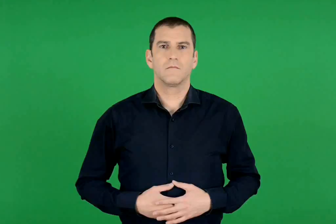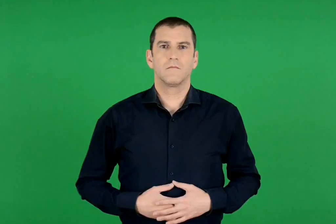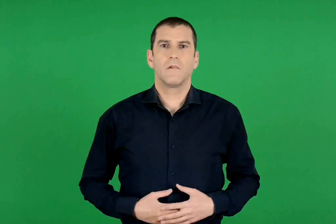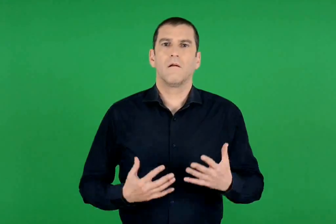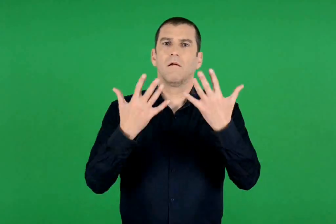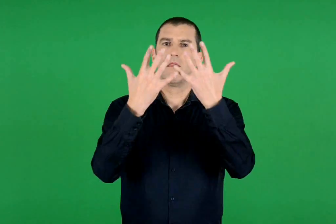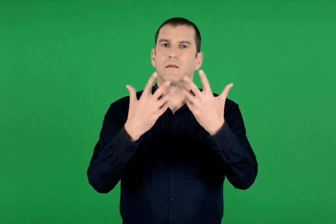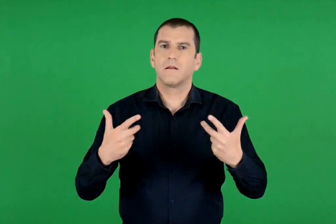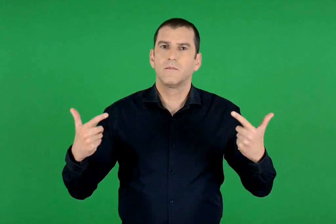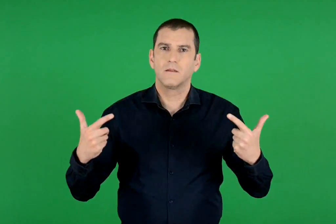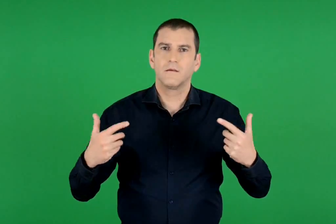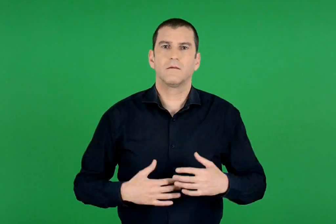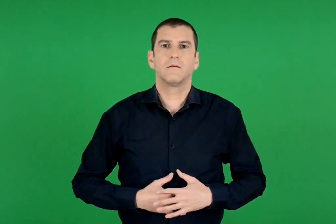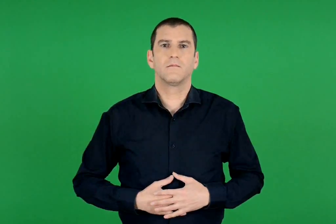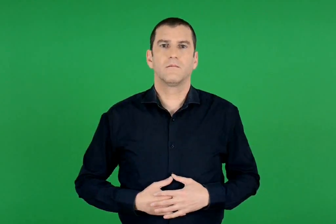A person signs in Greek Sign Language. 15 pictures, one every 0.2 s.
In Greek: θεατρική παράσταση
